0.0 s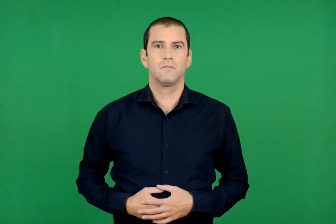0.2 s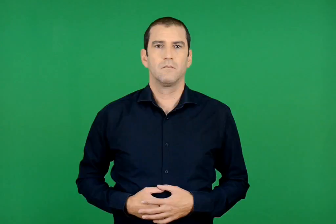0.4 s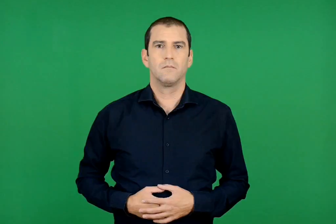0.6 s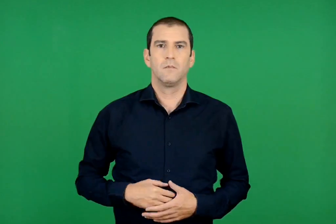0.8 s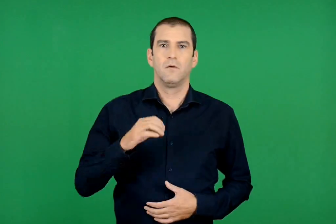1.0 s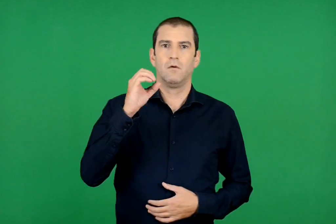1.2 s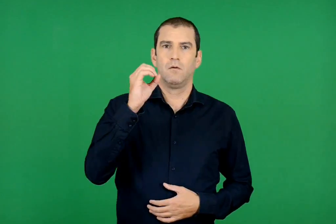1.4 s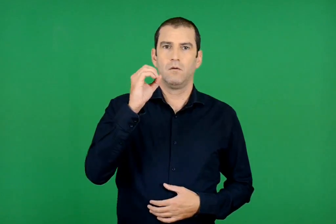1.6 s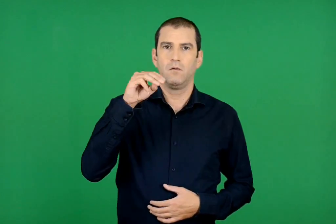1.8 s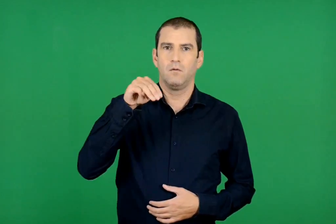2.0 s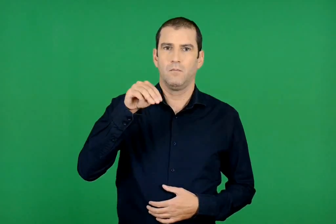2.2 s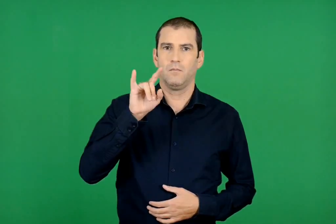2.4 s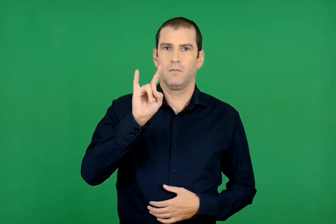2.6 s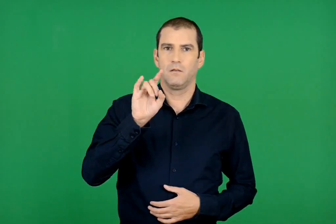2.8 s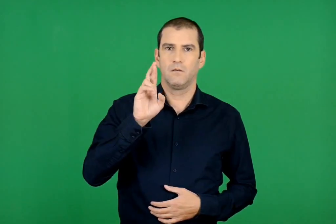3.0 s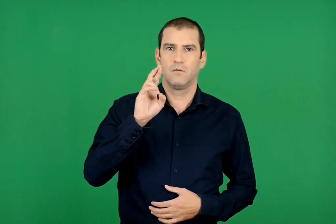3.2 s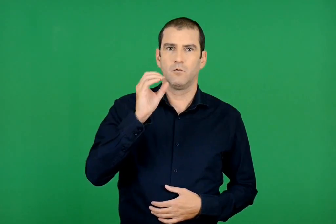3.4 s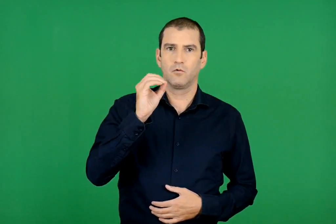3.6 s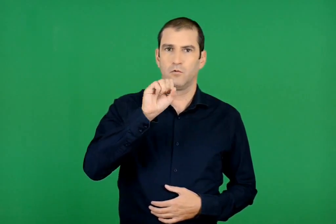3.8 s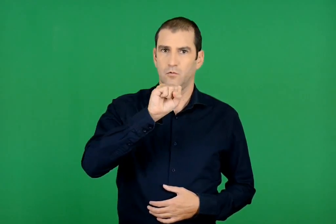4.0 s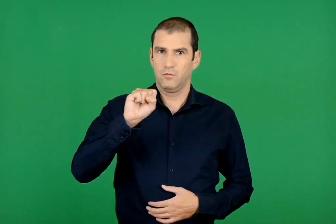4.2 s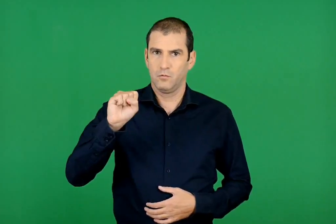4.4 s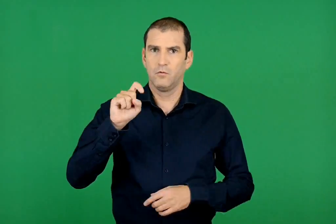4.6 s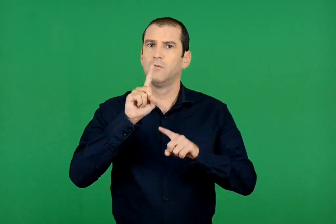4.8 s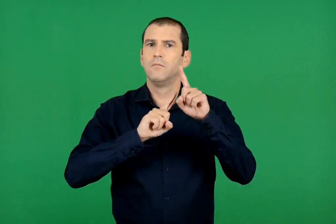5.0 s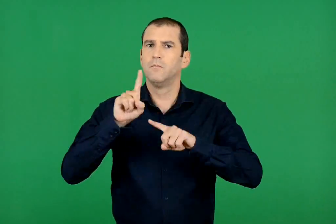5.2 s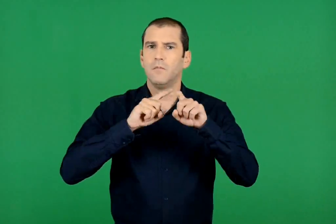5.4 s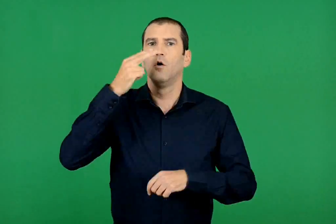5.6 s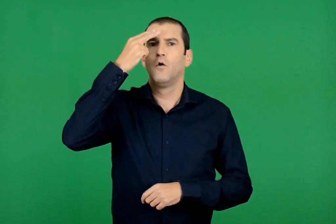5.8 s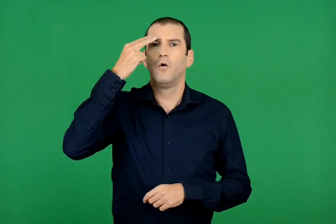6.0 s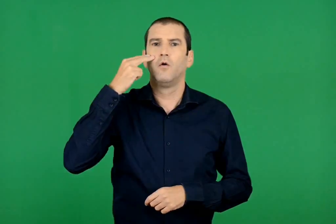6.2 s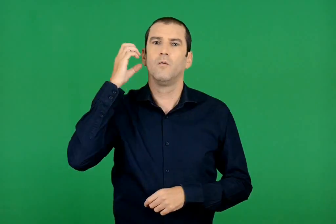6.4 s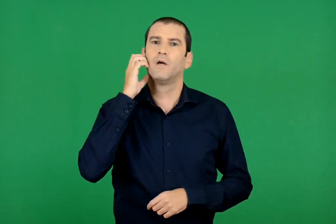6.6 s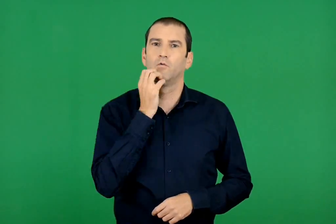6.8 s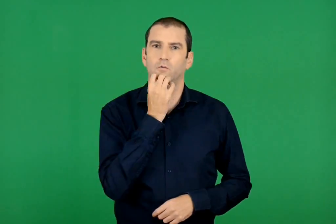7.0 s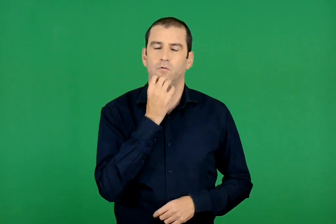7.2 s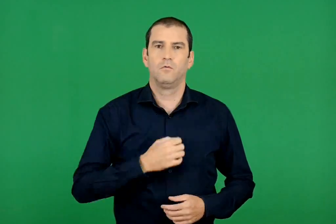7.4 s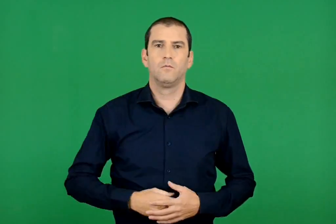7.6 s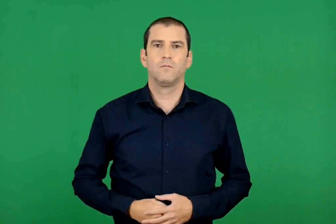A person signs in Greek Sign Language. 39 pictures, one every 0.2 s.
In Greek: όμηρος
